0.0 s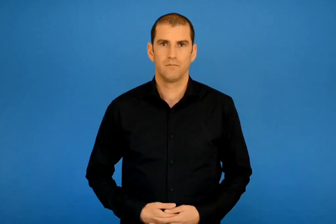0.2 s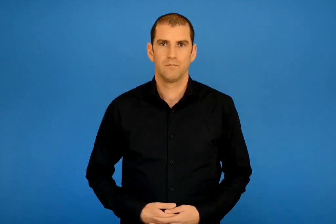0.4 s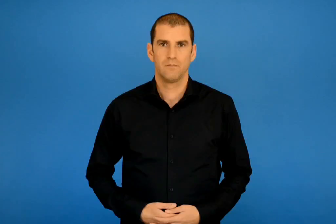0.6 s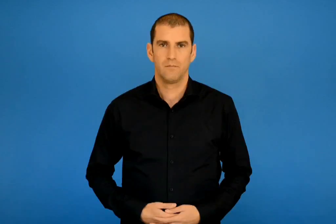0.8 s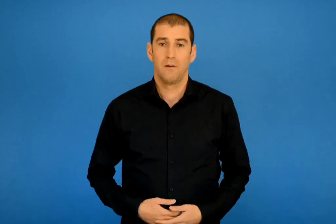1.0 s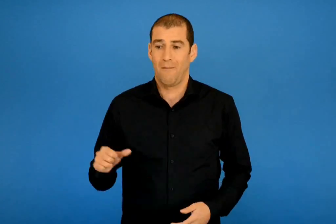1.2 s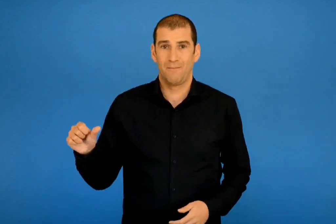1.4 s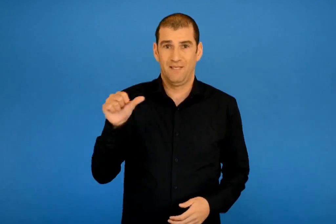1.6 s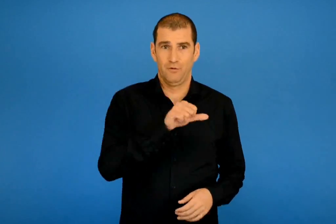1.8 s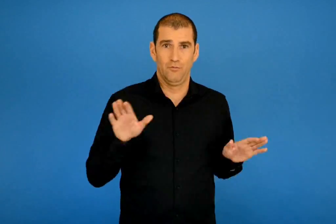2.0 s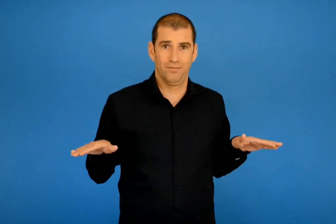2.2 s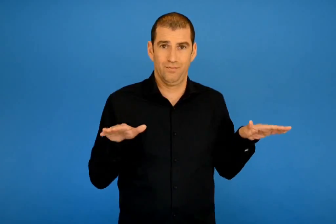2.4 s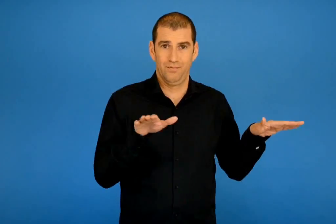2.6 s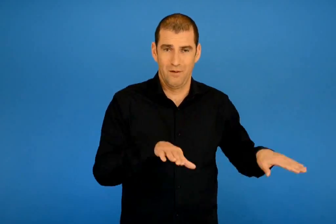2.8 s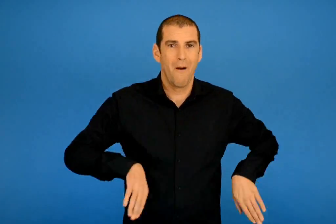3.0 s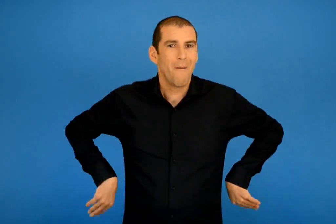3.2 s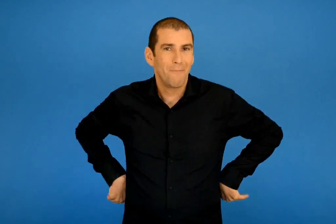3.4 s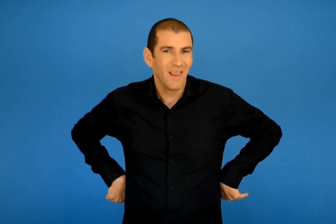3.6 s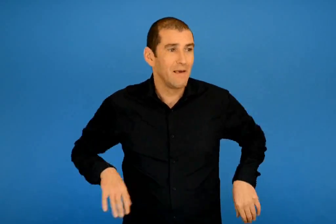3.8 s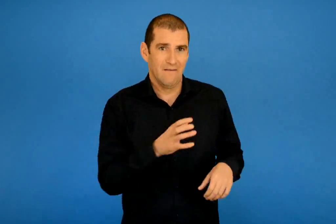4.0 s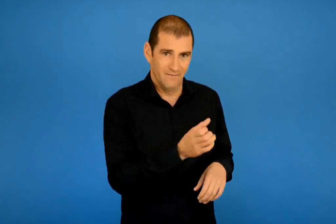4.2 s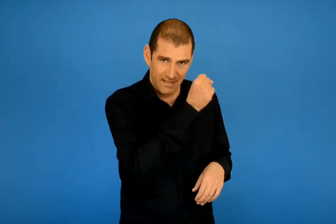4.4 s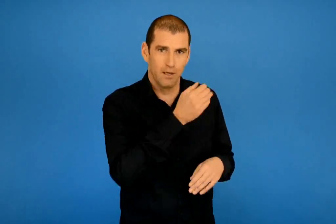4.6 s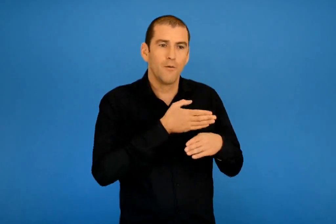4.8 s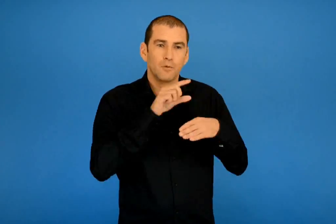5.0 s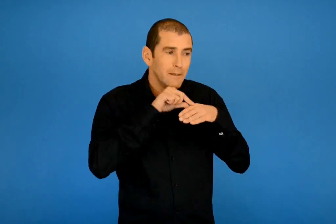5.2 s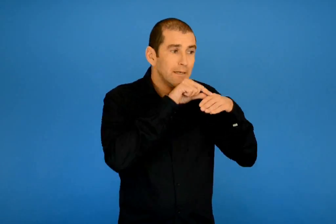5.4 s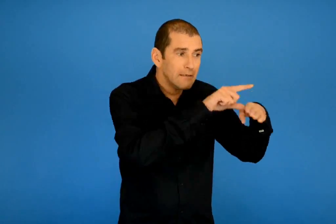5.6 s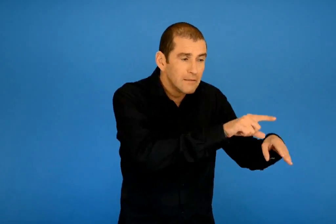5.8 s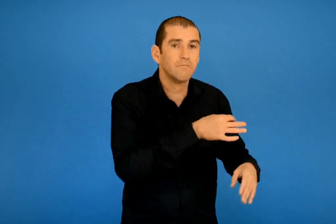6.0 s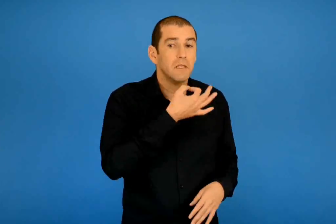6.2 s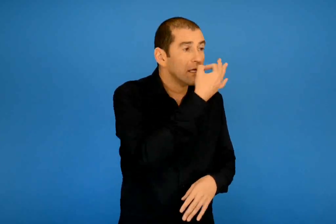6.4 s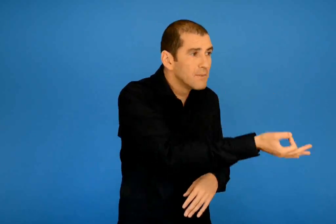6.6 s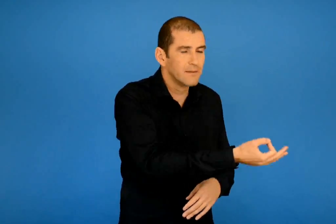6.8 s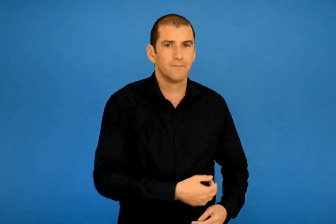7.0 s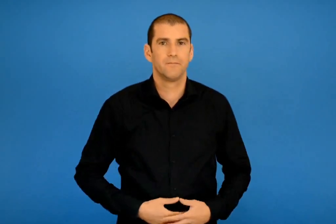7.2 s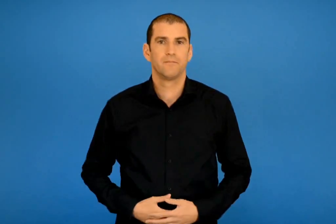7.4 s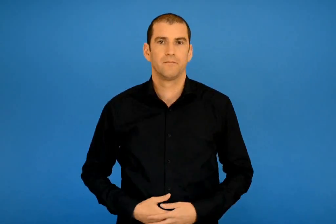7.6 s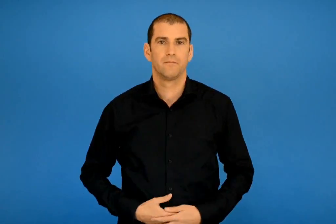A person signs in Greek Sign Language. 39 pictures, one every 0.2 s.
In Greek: γύρισε πίσω επήγε και ηύρε την πέρδικα και της έδωσε το ψωμί και της λέει
